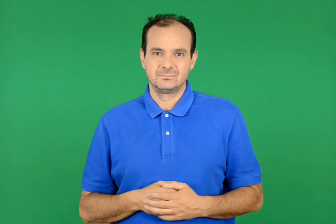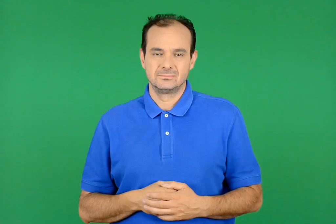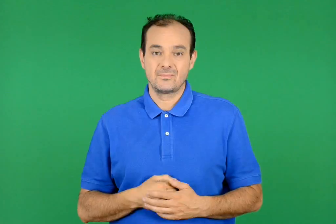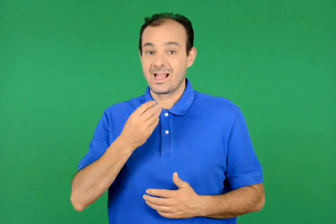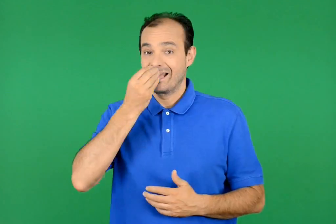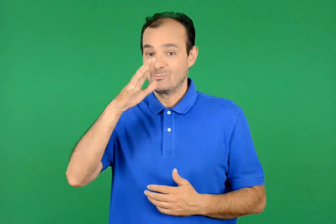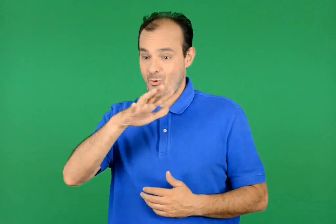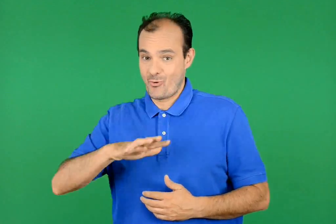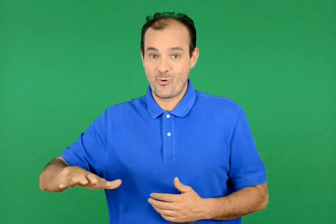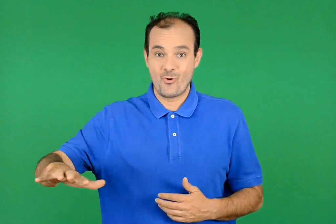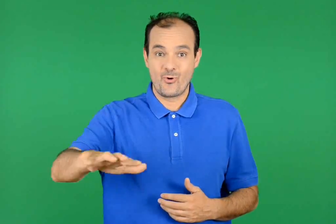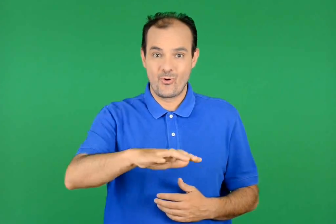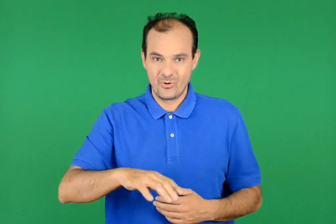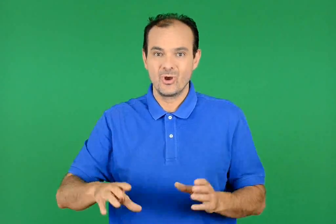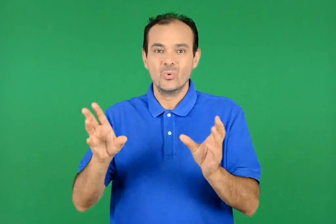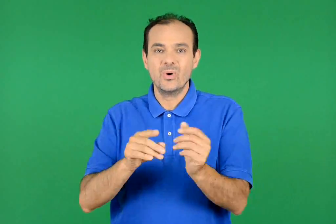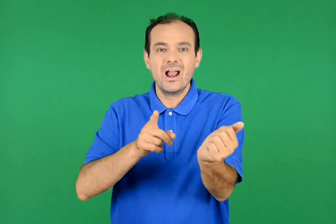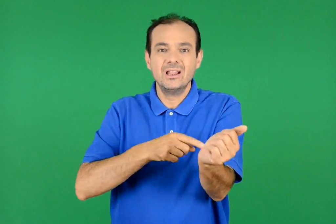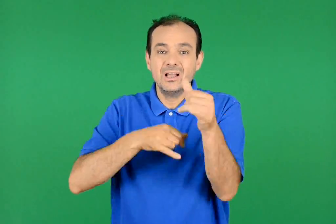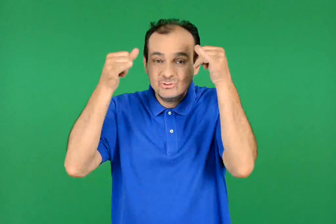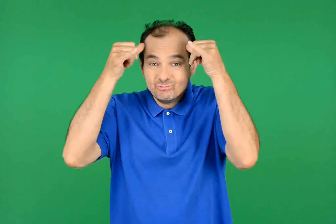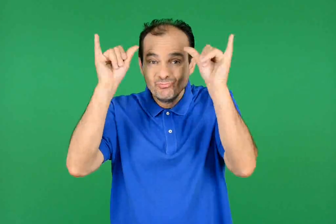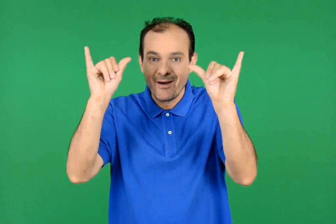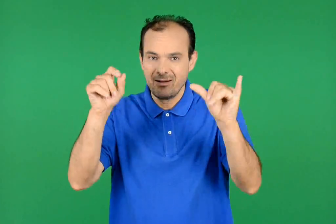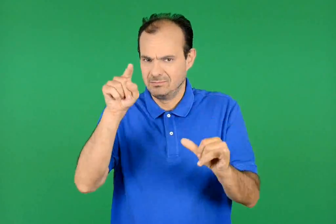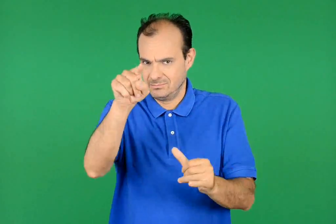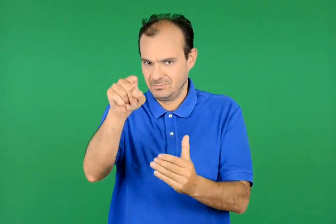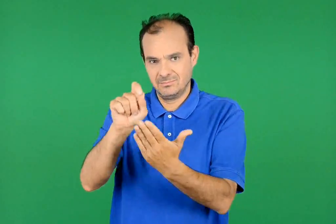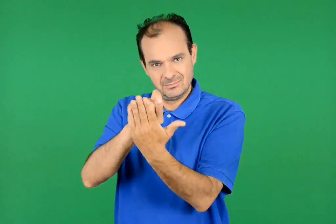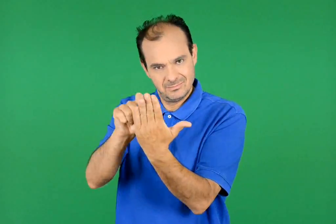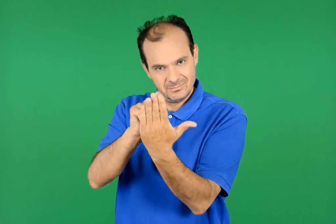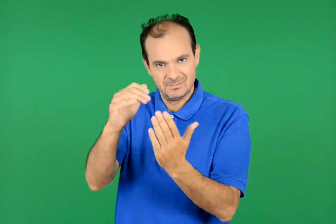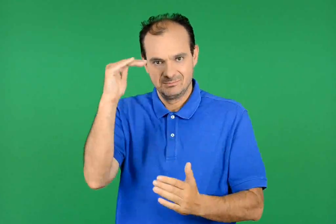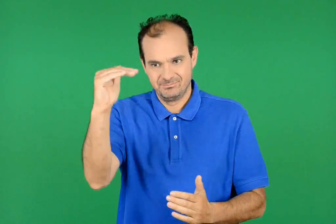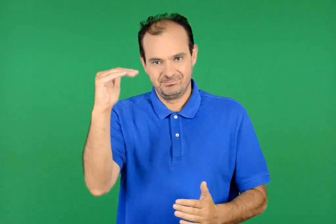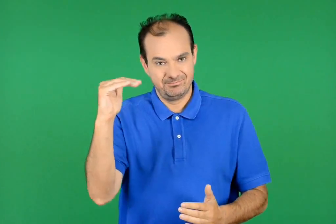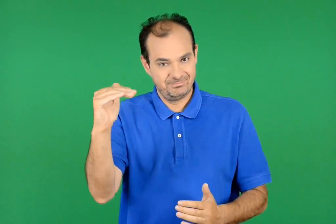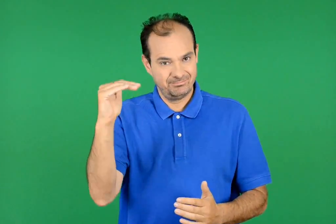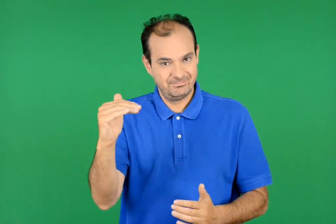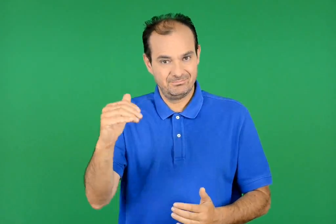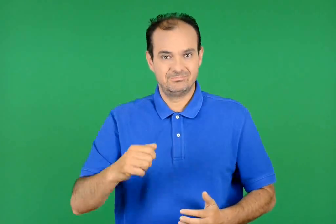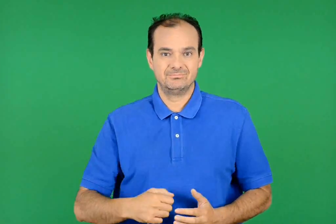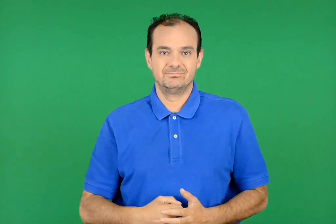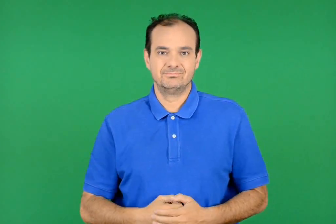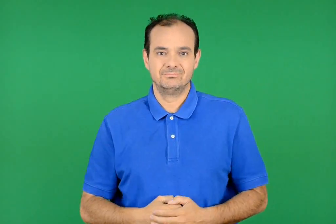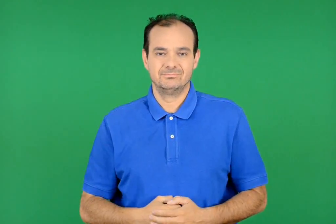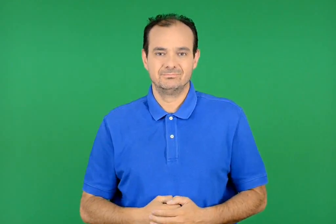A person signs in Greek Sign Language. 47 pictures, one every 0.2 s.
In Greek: γράψε τα χαρακτηριστικά των ζώων του κήπου
